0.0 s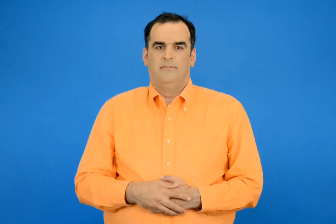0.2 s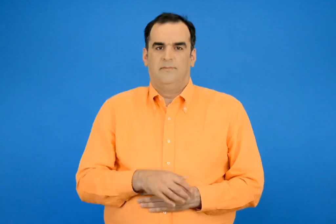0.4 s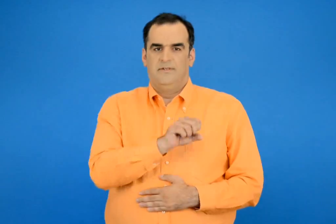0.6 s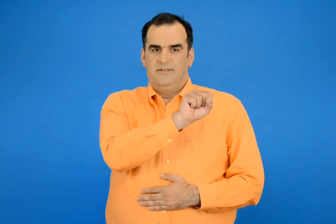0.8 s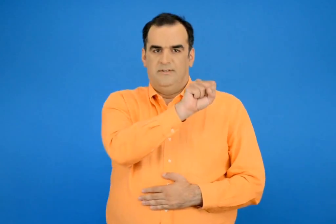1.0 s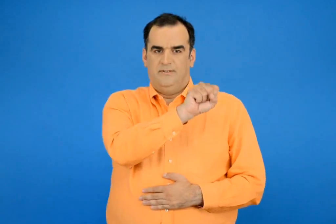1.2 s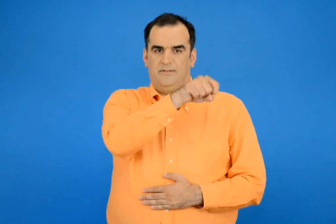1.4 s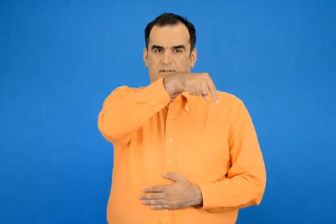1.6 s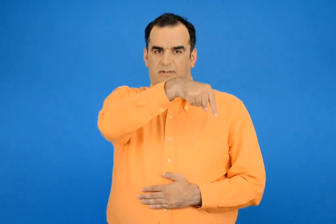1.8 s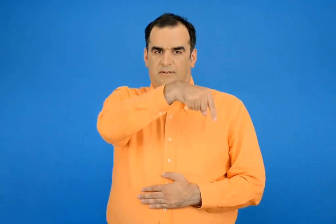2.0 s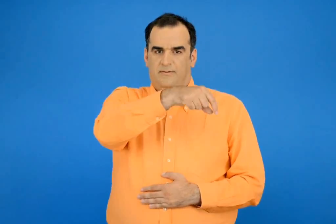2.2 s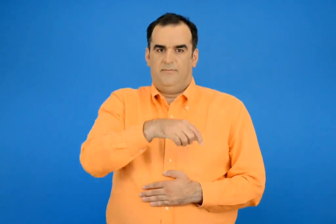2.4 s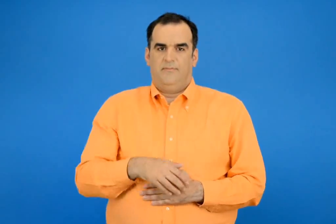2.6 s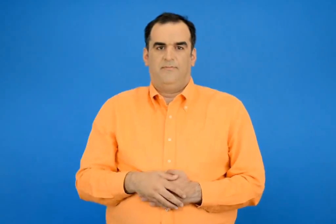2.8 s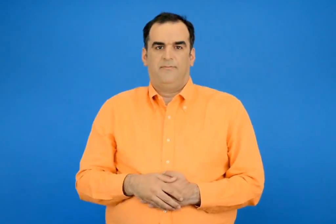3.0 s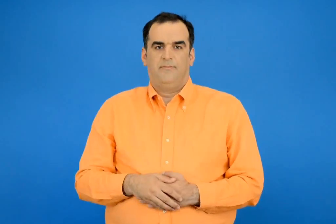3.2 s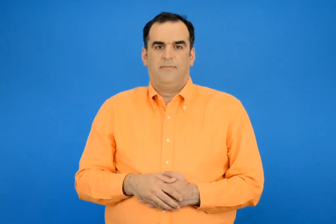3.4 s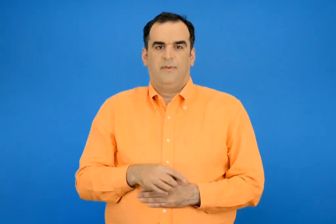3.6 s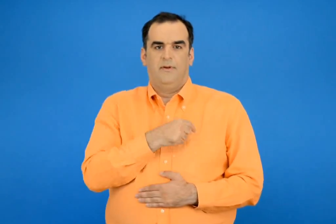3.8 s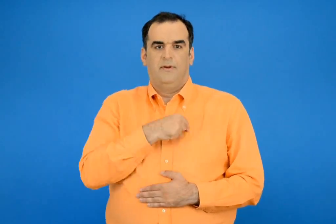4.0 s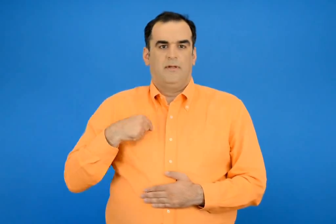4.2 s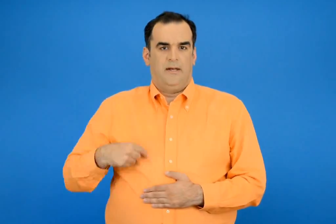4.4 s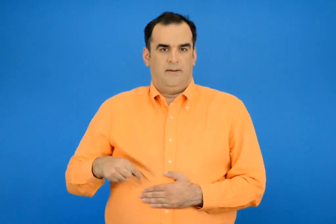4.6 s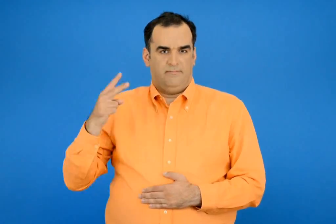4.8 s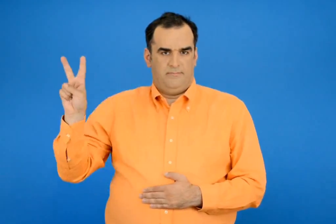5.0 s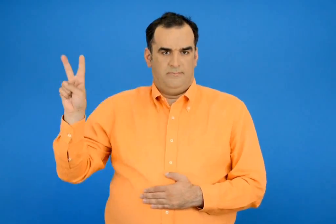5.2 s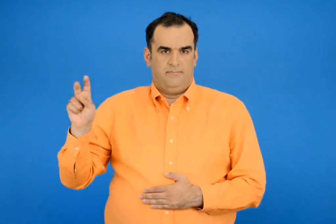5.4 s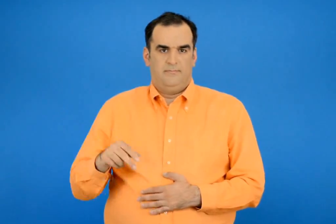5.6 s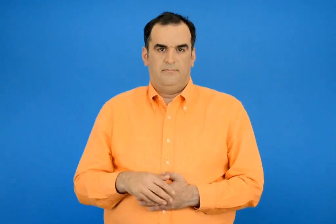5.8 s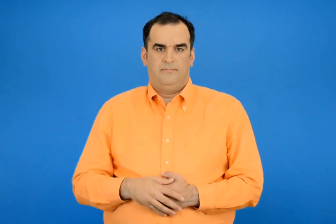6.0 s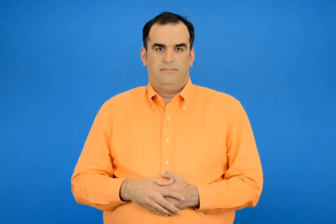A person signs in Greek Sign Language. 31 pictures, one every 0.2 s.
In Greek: στ κίνας
